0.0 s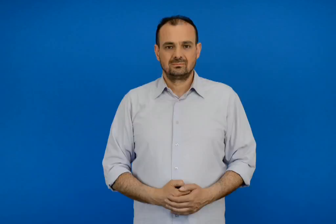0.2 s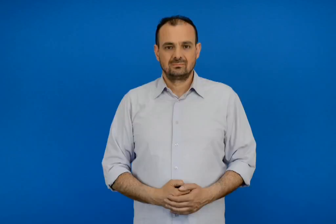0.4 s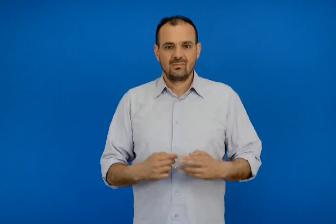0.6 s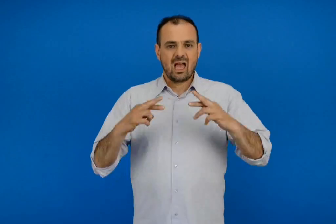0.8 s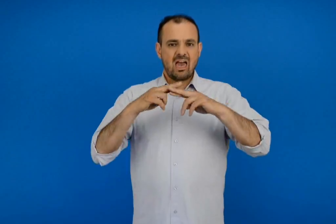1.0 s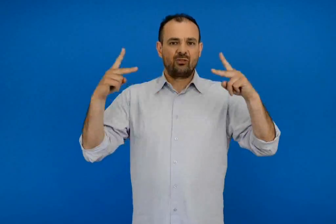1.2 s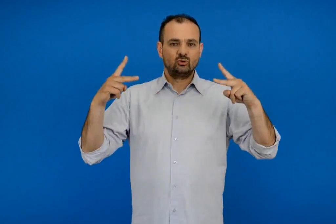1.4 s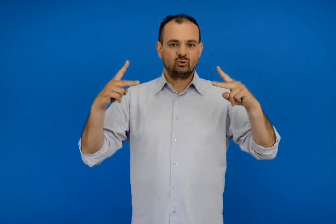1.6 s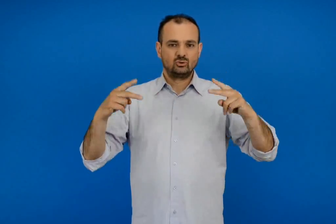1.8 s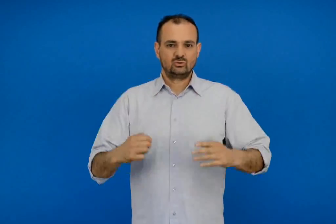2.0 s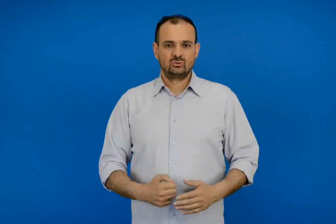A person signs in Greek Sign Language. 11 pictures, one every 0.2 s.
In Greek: εχθρός
